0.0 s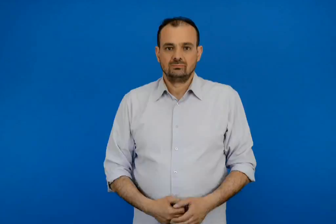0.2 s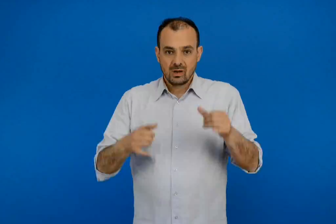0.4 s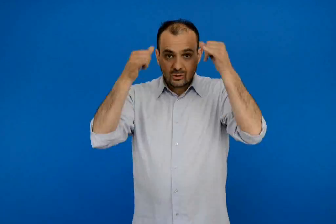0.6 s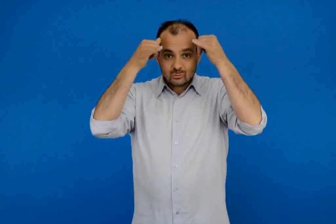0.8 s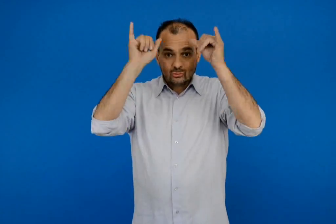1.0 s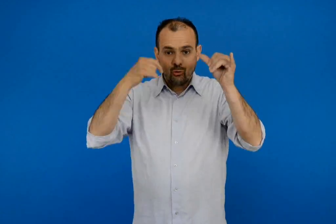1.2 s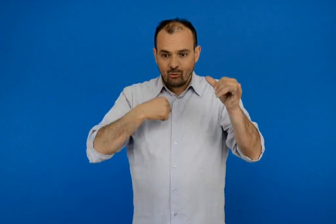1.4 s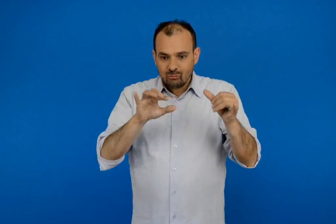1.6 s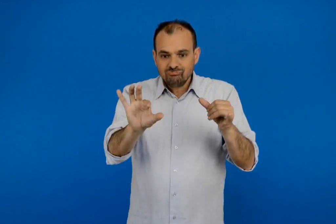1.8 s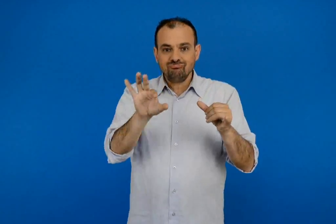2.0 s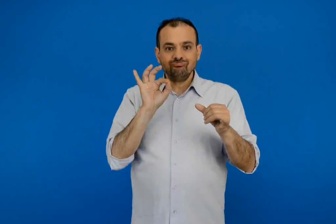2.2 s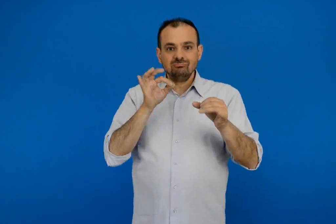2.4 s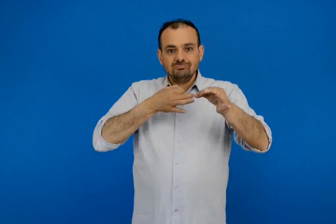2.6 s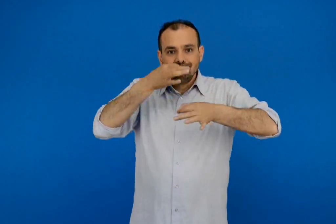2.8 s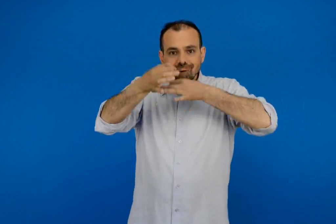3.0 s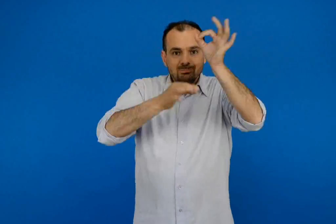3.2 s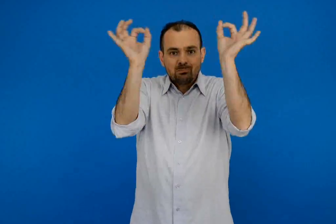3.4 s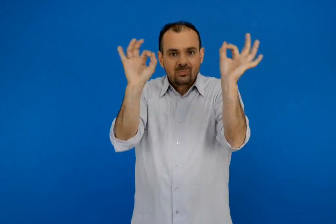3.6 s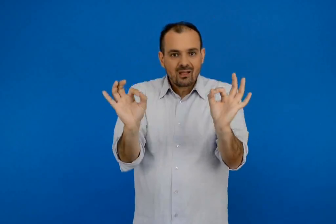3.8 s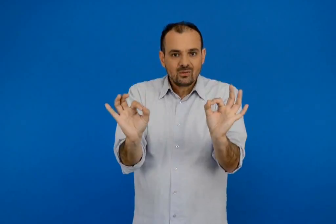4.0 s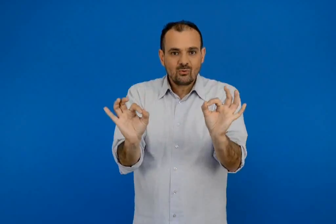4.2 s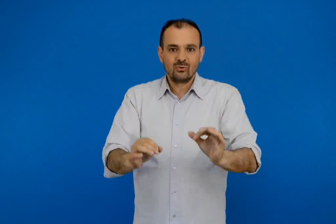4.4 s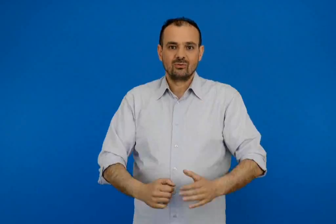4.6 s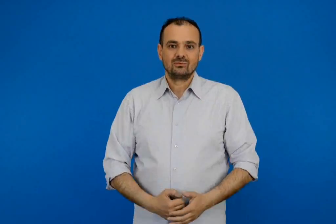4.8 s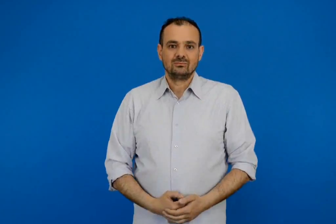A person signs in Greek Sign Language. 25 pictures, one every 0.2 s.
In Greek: περιγράφω το ζώο που διάλεξα
